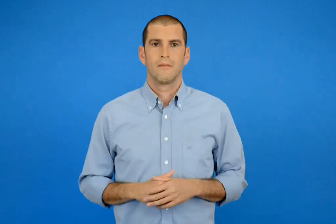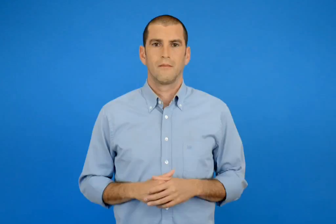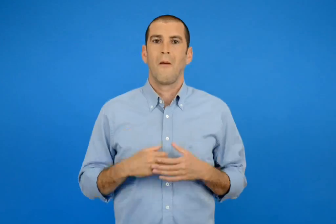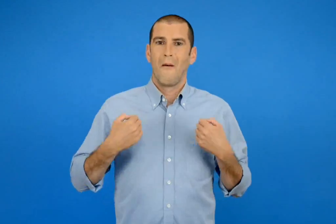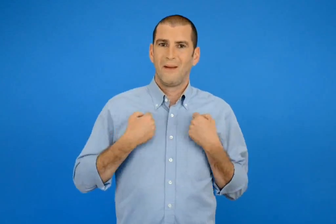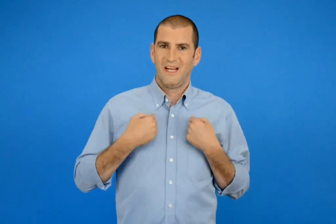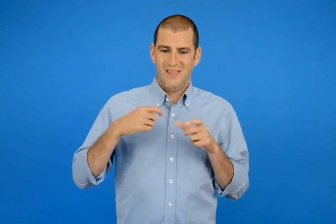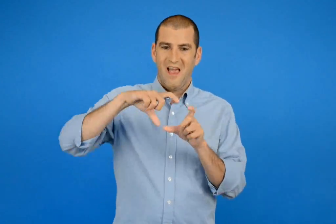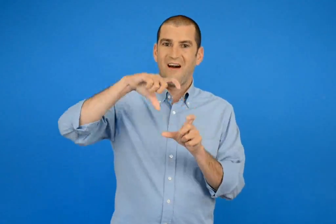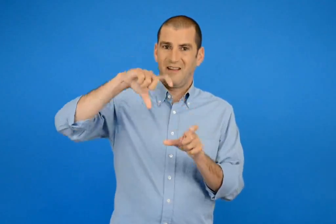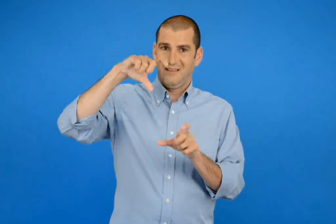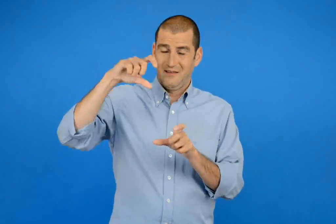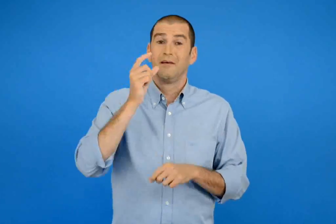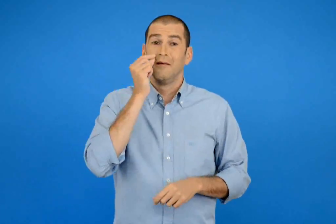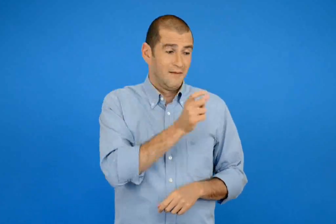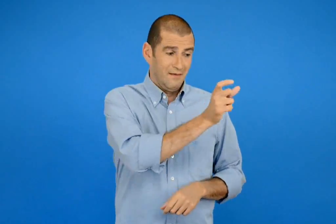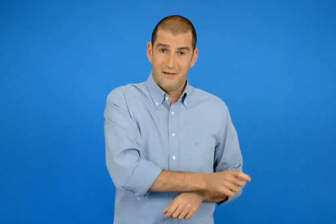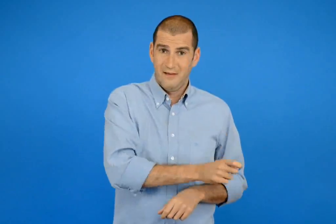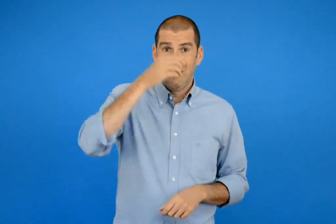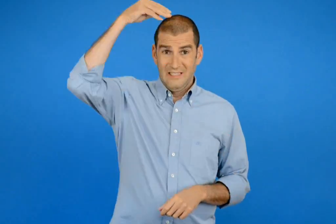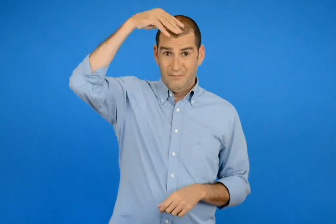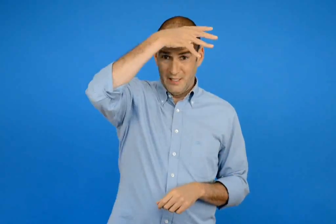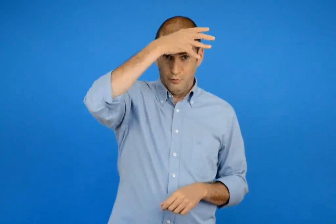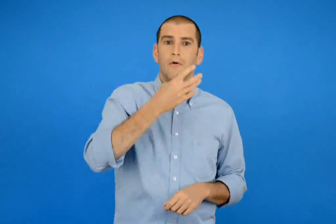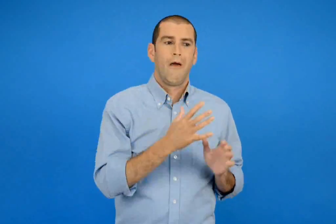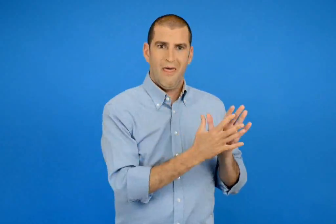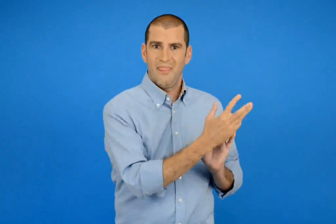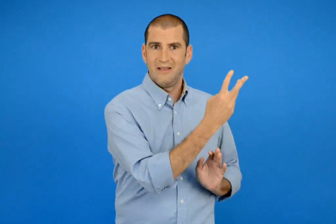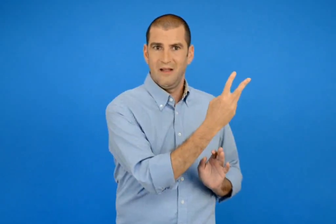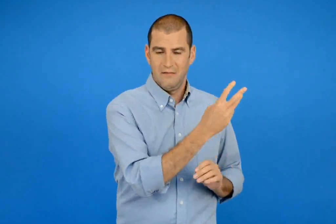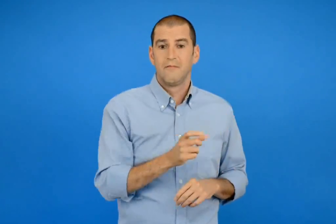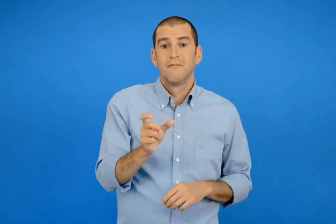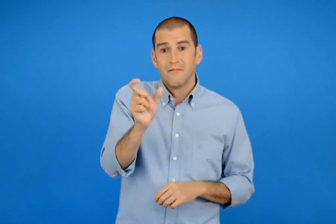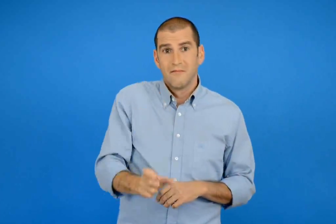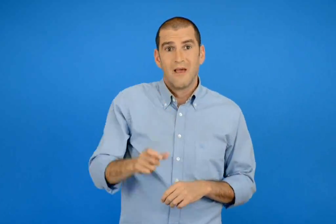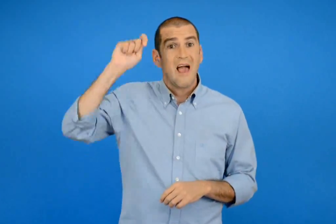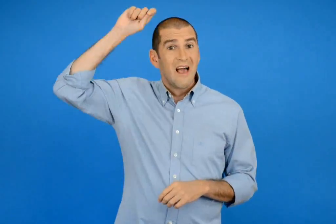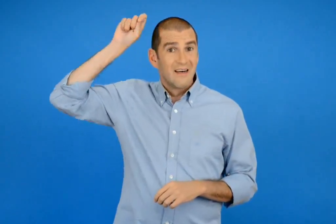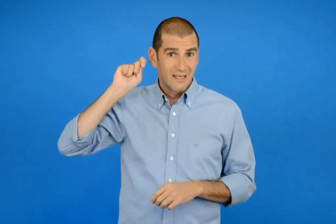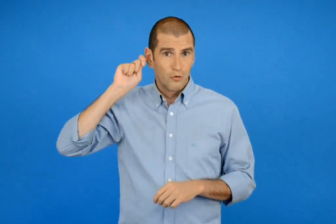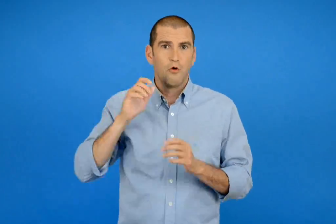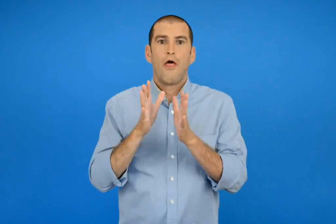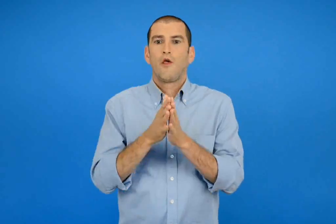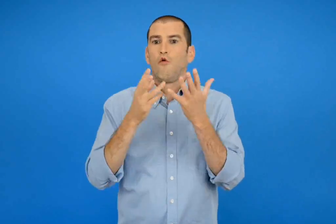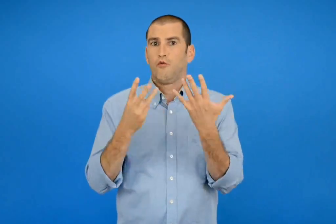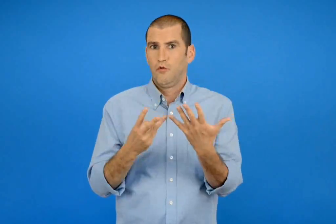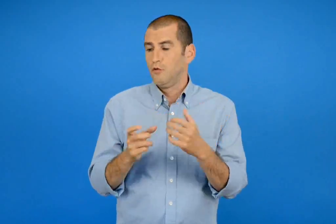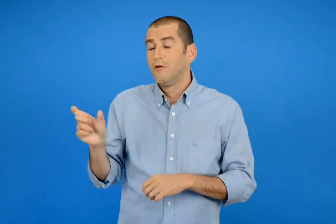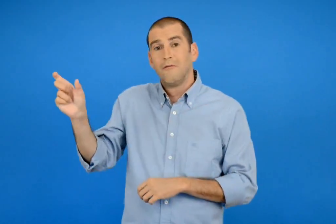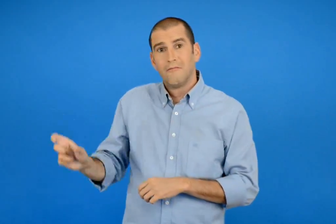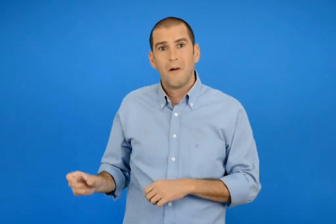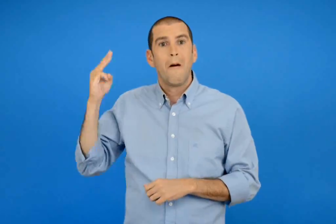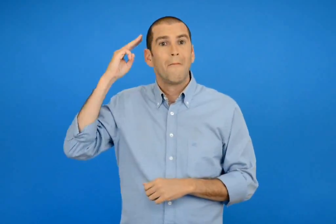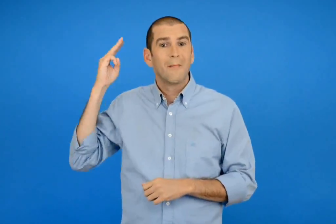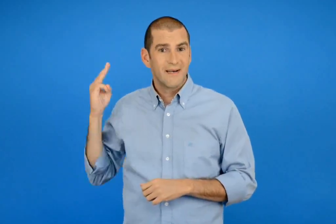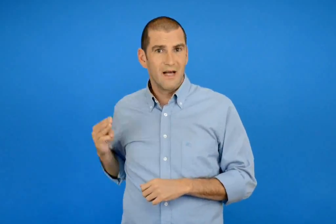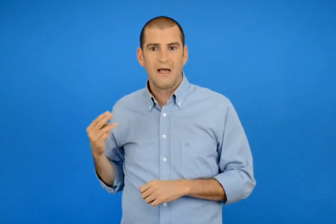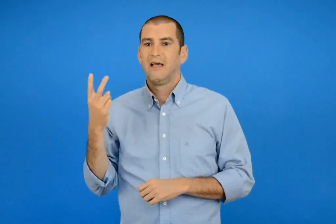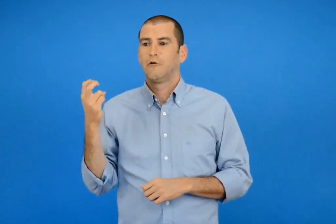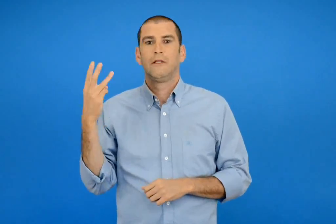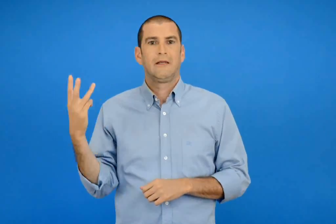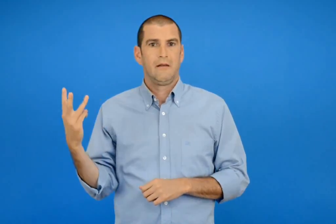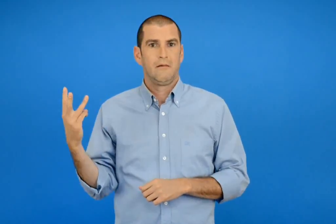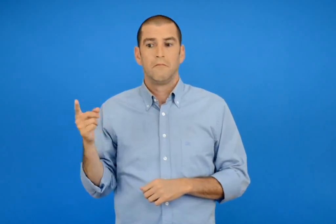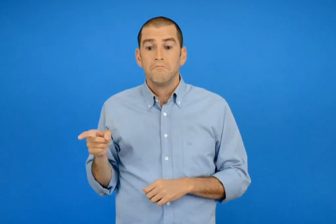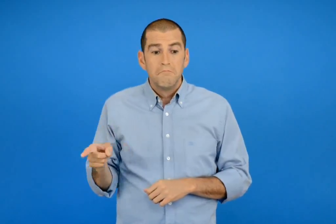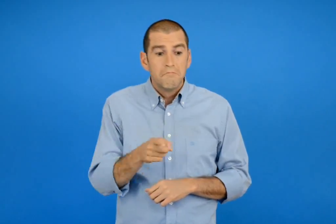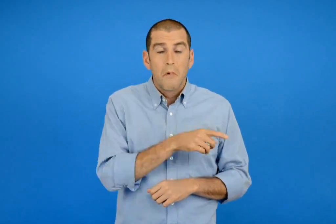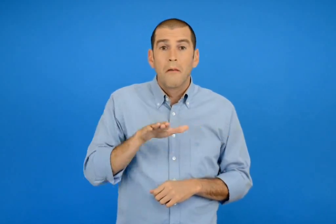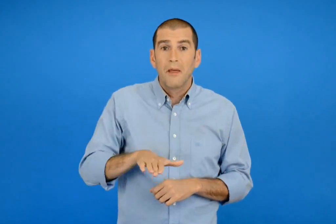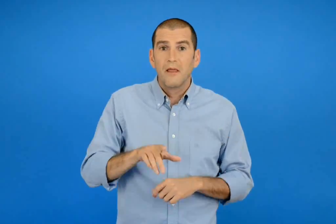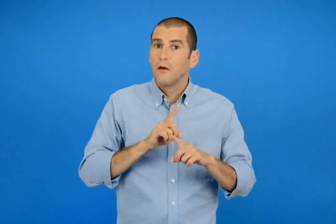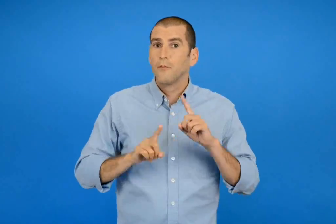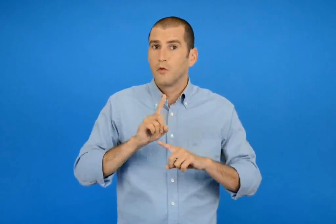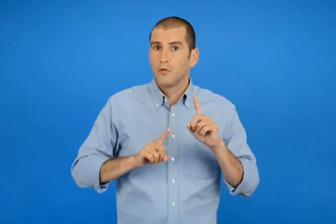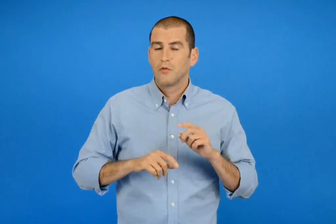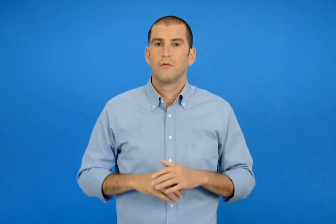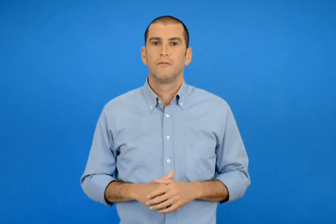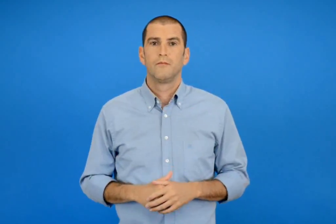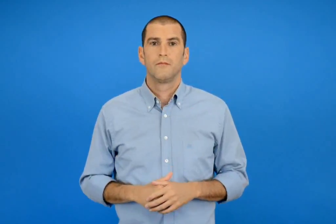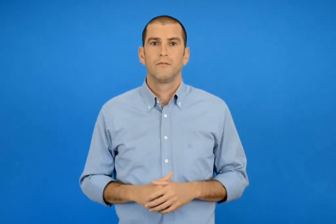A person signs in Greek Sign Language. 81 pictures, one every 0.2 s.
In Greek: ο σπύρος έχει 13 κάρτες ο χρηστός έχει 18 και η μαρίνα έχει 23 ποιό παιδί έχει
